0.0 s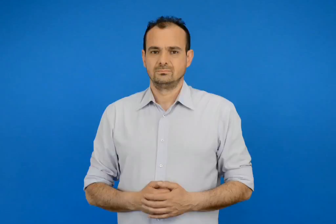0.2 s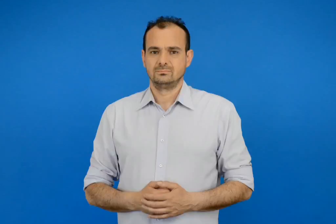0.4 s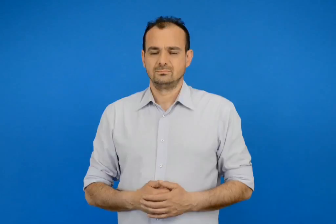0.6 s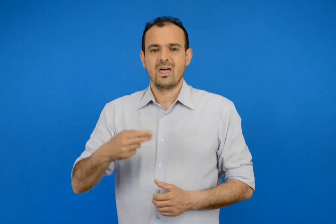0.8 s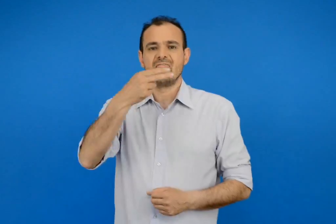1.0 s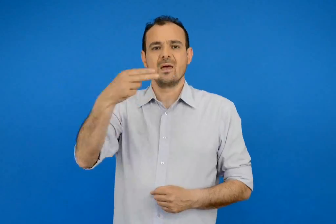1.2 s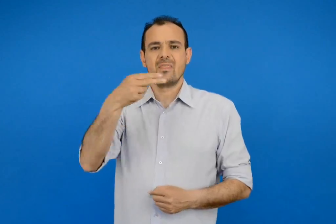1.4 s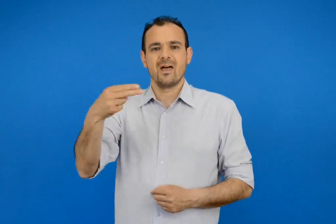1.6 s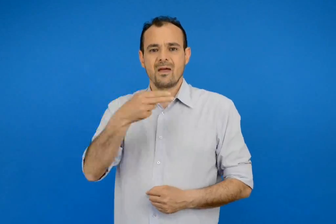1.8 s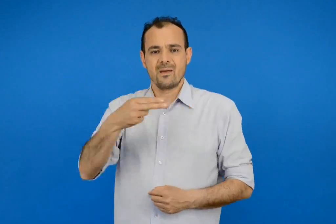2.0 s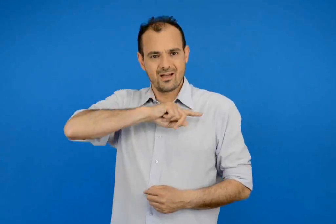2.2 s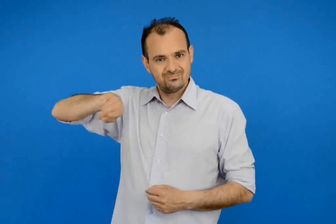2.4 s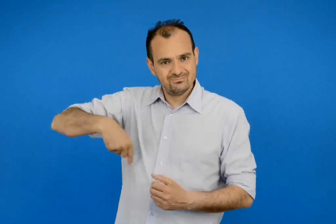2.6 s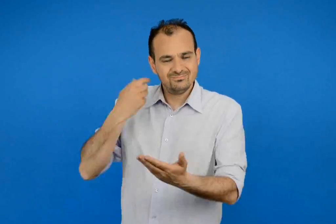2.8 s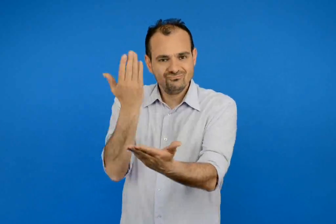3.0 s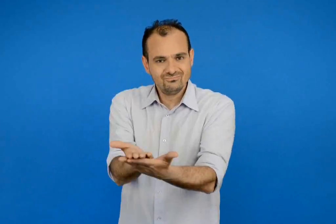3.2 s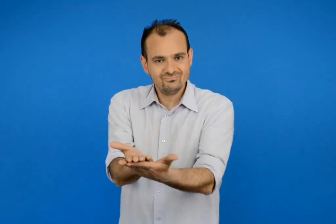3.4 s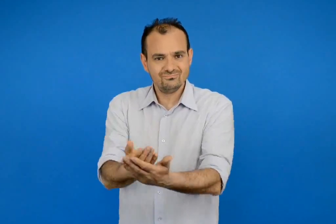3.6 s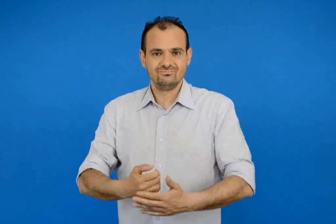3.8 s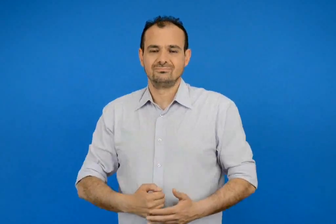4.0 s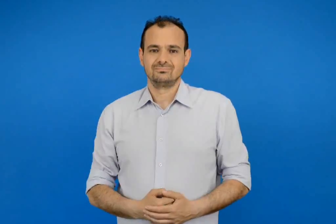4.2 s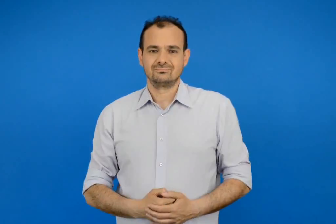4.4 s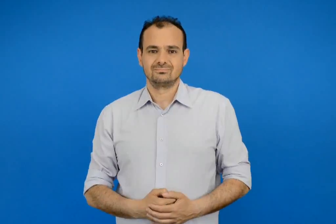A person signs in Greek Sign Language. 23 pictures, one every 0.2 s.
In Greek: θέματα που προτείναμε
